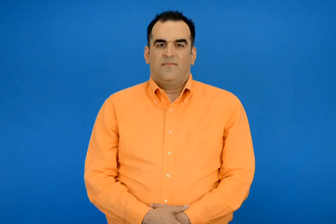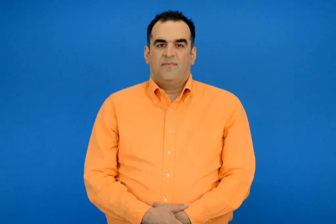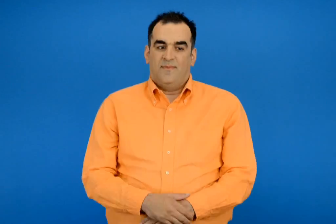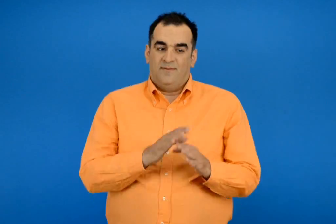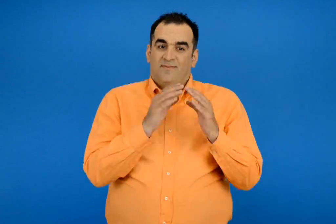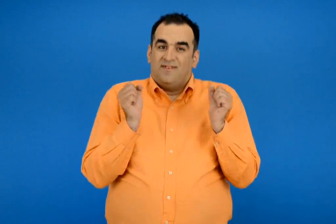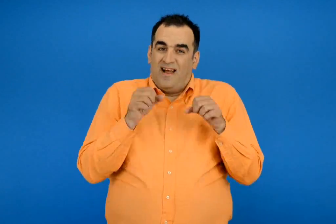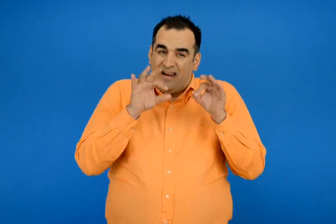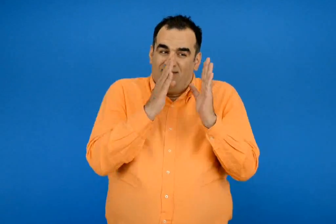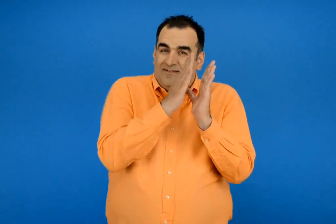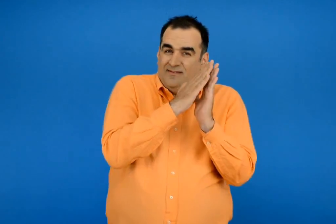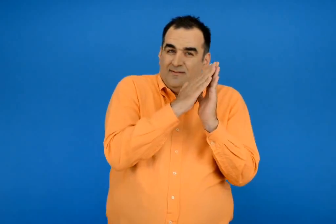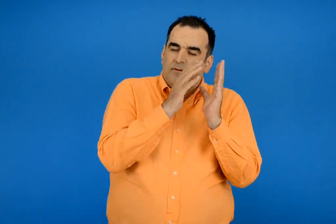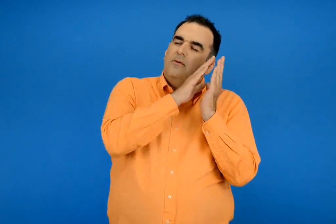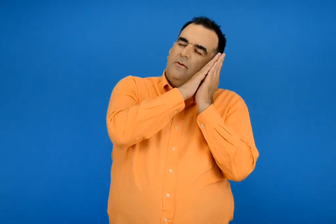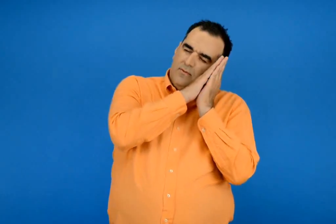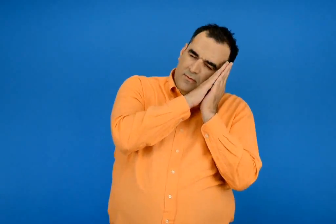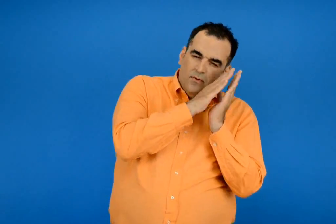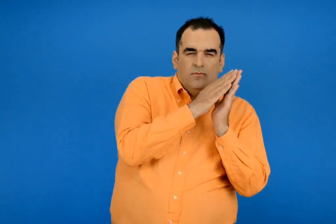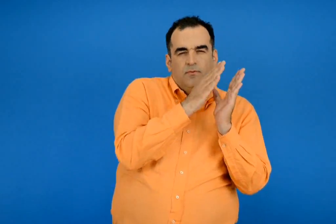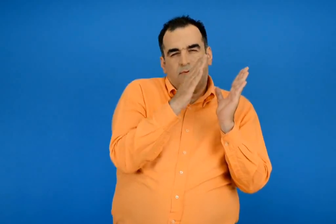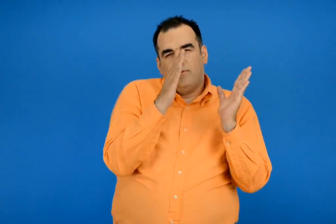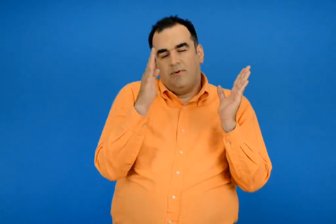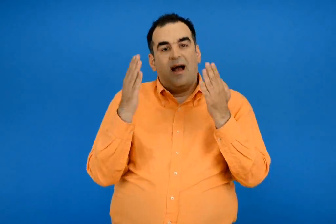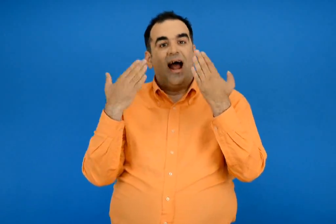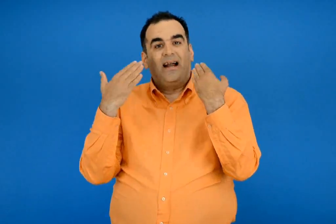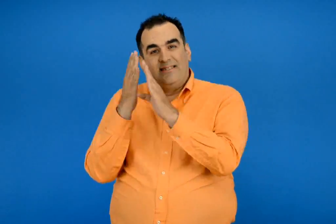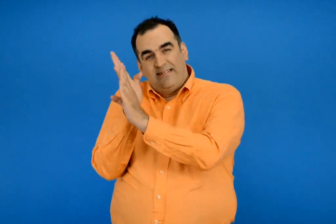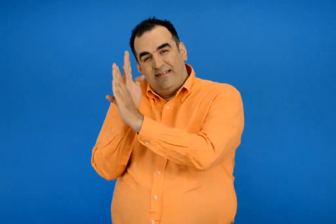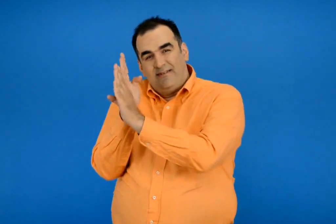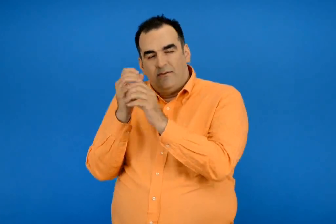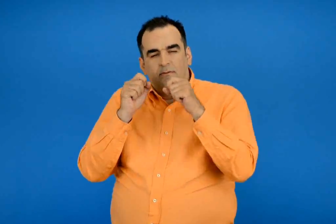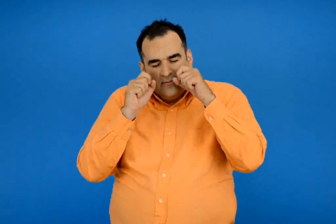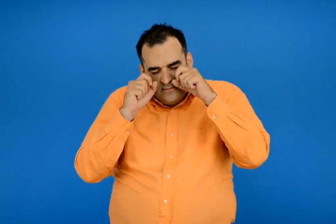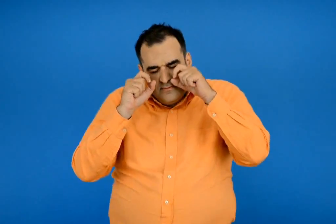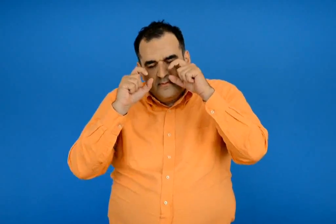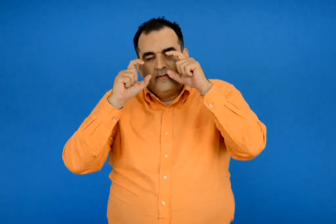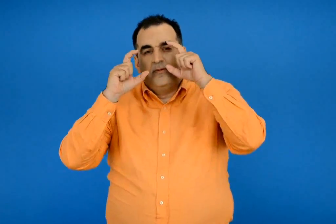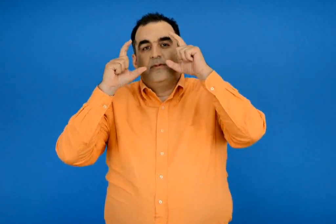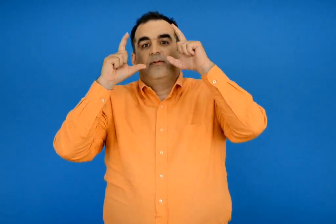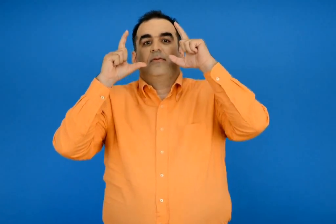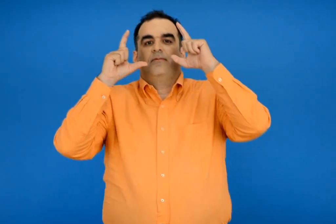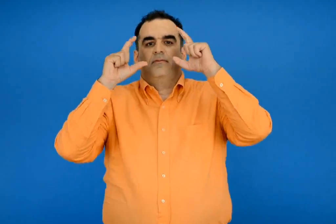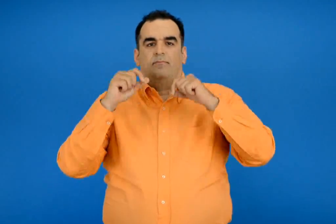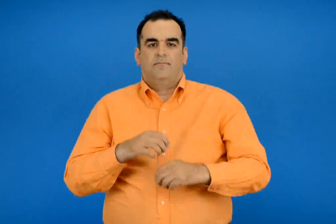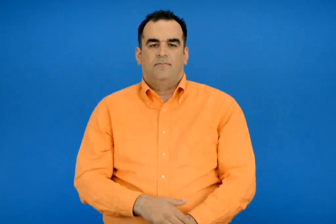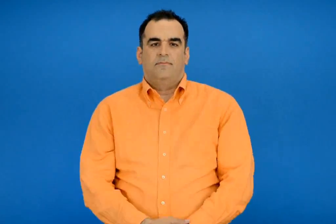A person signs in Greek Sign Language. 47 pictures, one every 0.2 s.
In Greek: κοιμούνται δηλαδή με τα πρώτα κρύα και ξυπνούν στις αρχές της άνοιξης
